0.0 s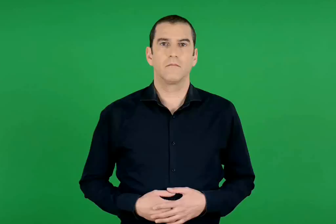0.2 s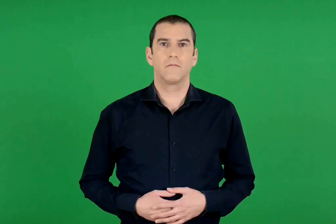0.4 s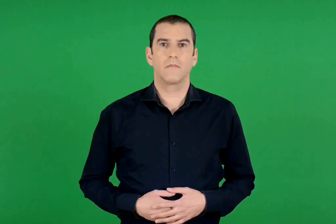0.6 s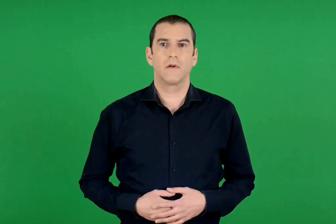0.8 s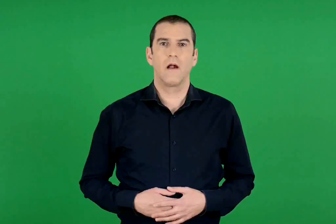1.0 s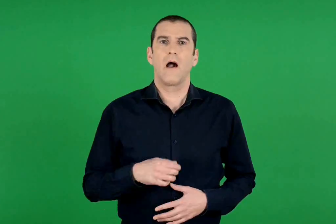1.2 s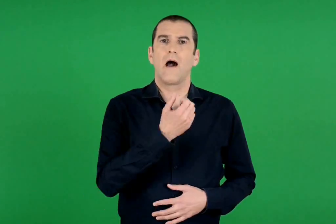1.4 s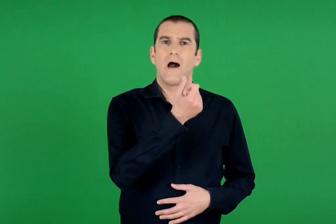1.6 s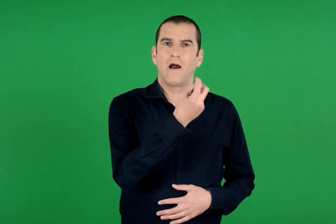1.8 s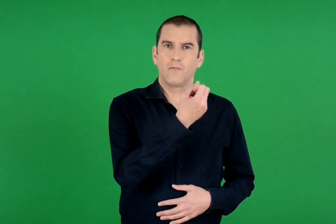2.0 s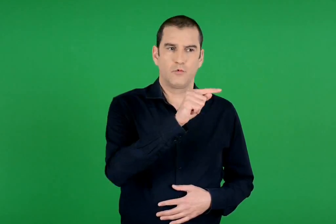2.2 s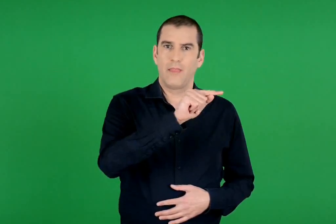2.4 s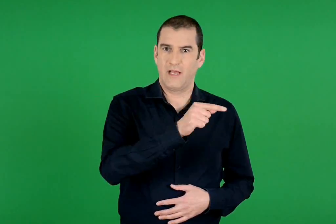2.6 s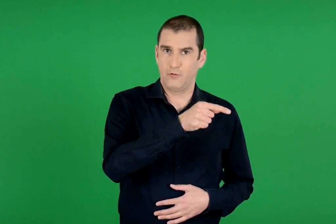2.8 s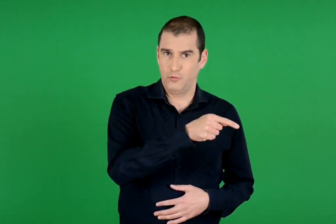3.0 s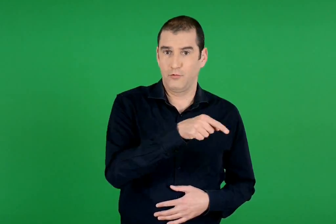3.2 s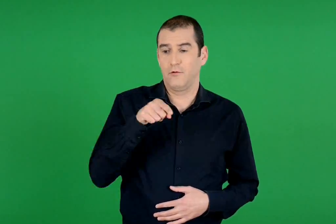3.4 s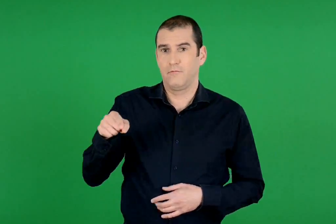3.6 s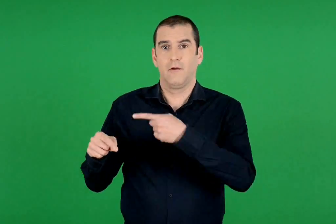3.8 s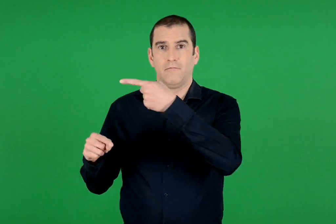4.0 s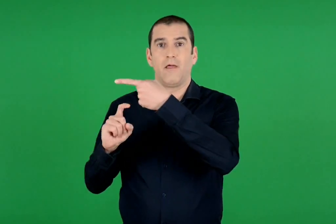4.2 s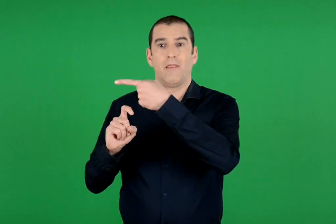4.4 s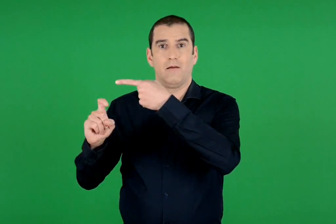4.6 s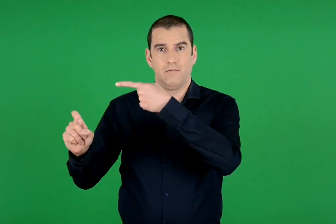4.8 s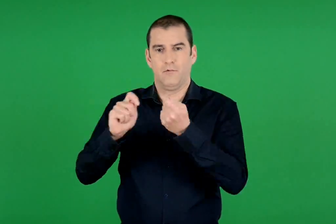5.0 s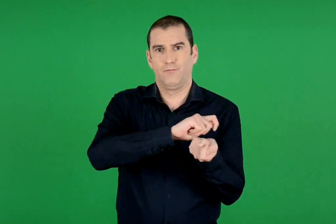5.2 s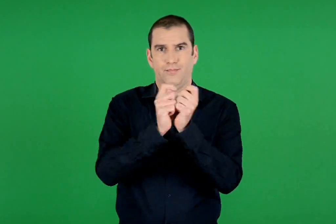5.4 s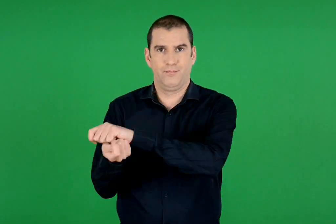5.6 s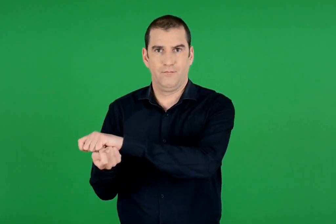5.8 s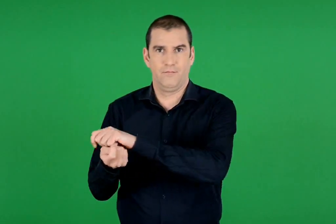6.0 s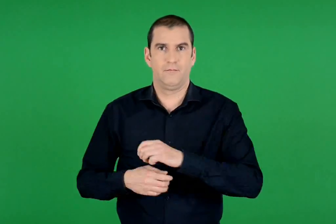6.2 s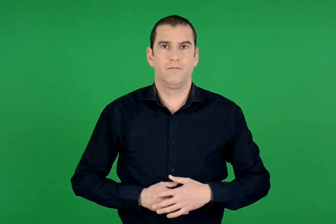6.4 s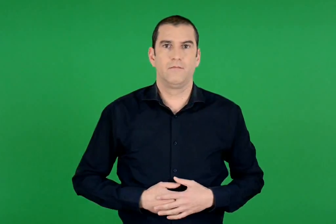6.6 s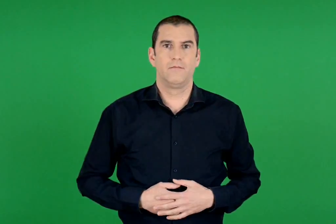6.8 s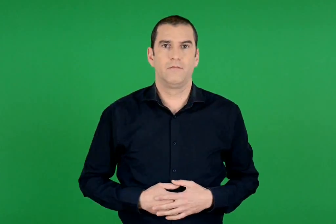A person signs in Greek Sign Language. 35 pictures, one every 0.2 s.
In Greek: μετατρέπω τους δεκαδικούς αριθμούς σε δεκαδικά κλάσματα
